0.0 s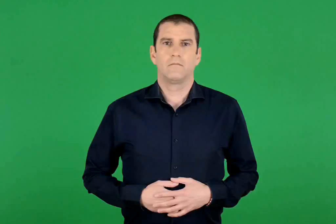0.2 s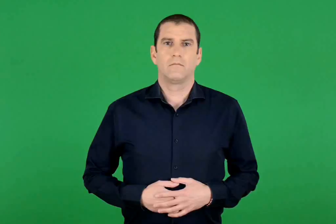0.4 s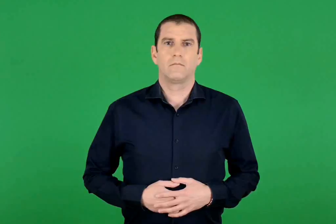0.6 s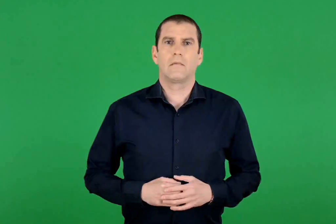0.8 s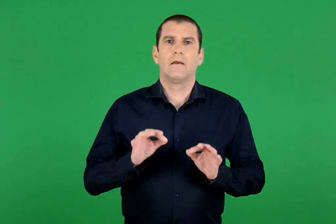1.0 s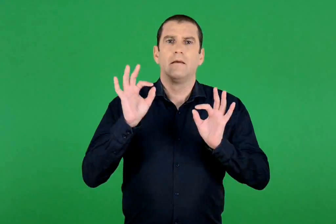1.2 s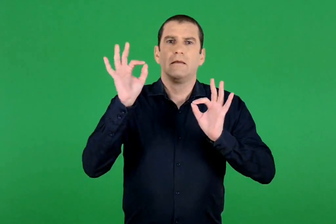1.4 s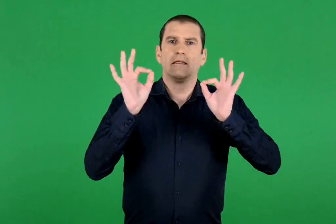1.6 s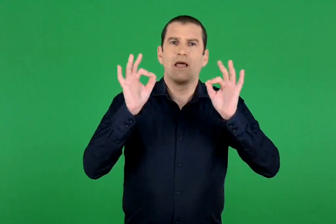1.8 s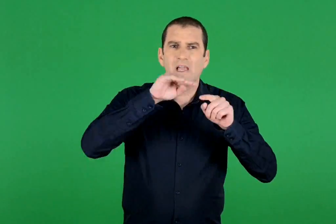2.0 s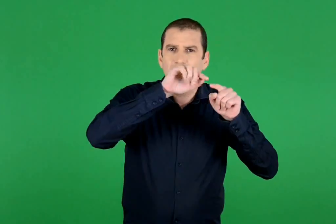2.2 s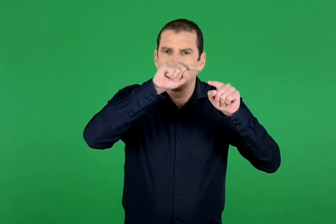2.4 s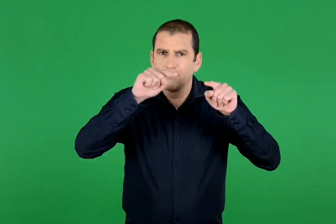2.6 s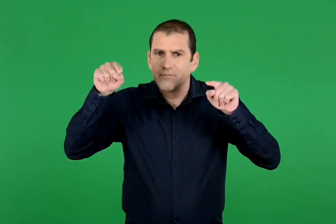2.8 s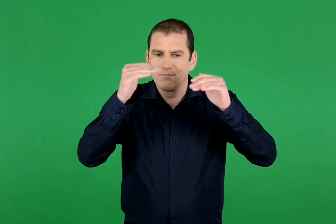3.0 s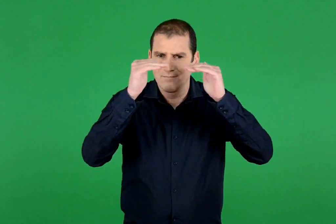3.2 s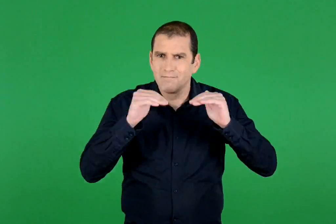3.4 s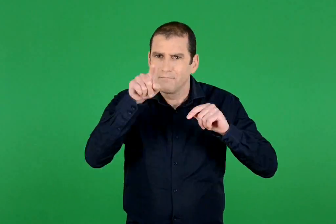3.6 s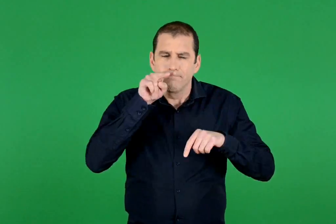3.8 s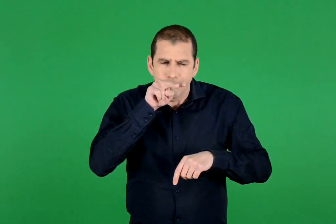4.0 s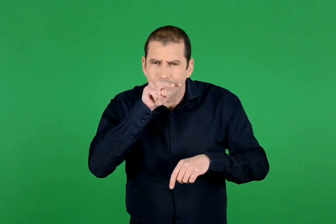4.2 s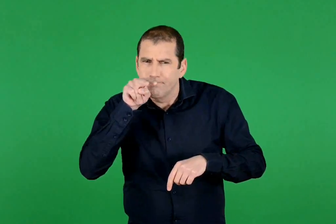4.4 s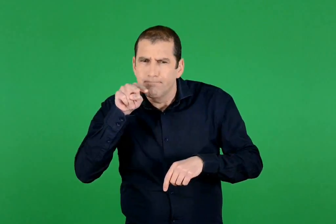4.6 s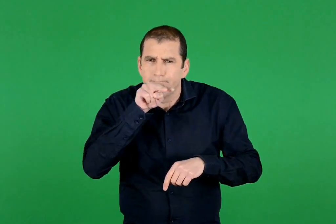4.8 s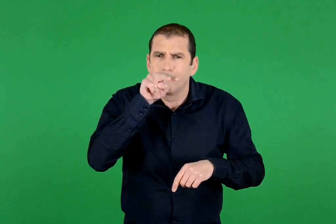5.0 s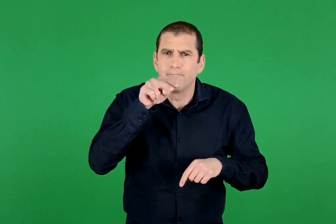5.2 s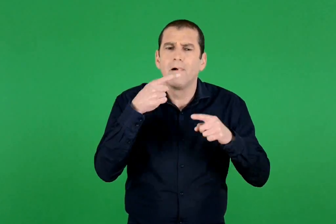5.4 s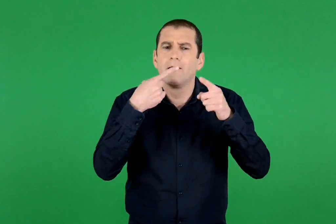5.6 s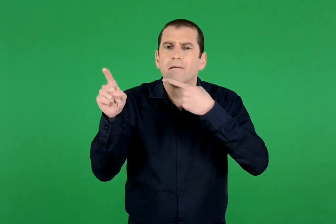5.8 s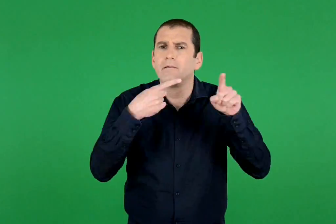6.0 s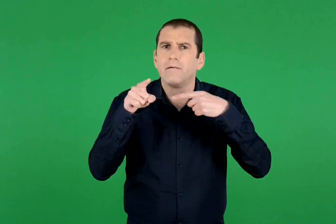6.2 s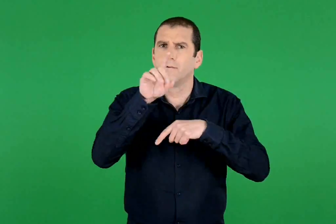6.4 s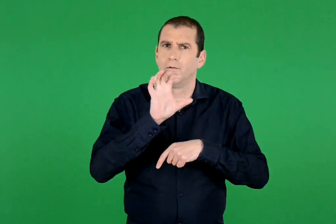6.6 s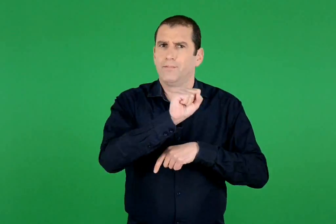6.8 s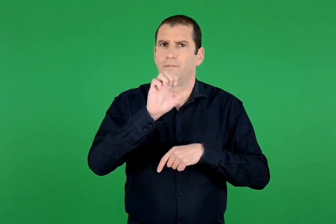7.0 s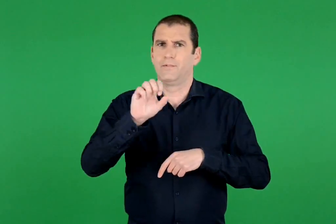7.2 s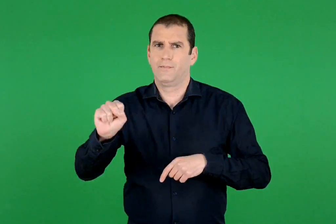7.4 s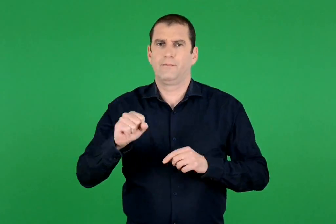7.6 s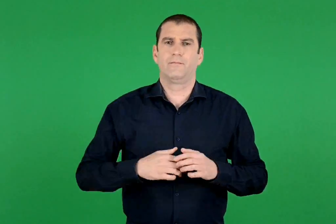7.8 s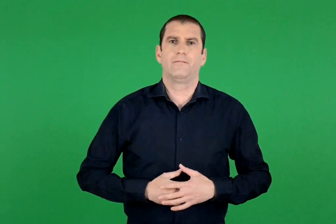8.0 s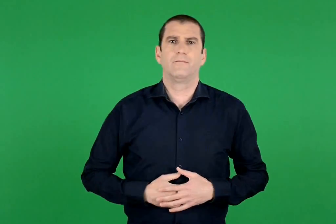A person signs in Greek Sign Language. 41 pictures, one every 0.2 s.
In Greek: παρατήρησε το σχεδιάγραμμα που ακολουθεί και βρες τις διαφορές
